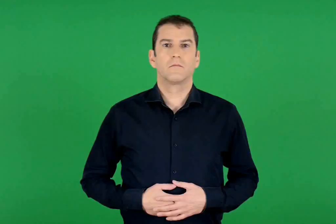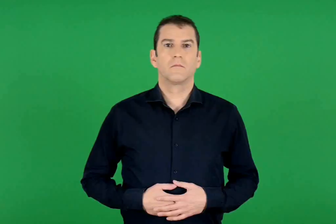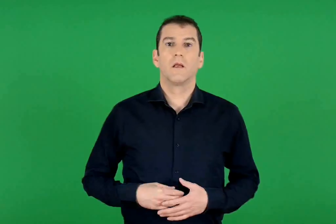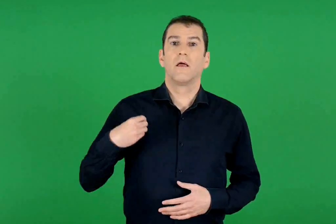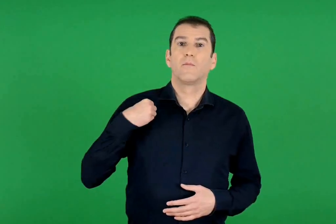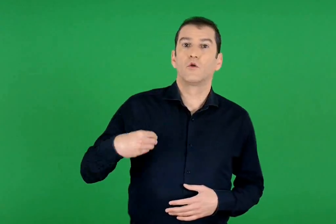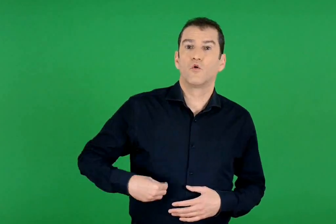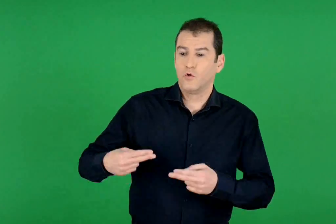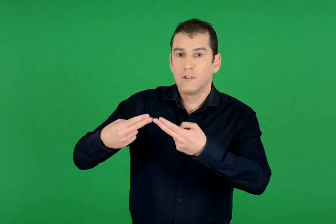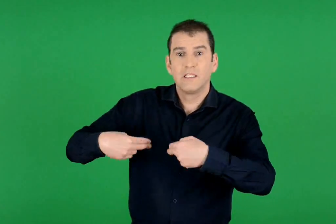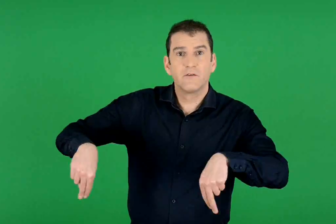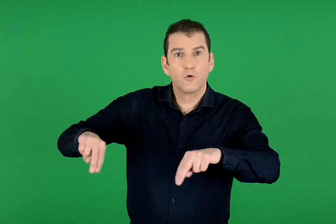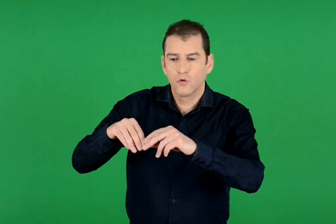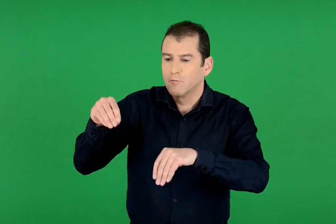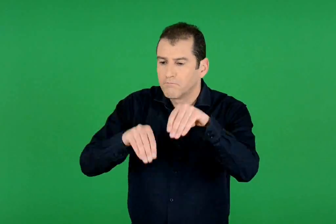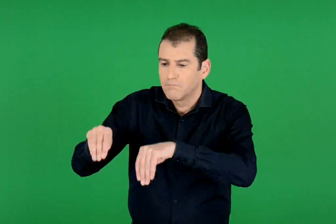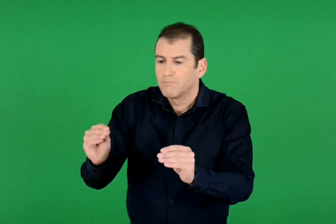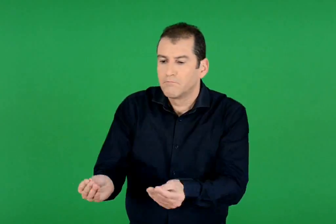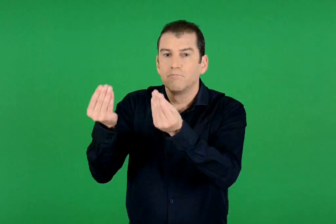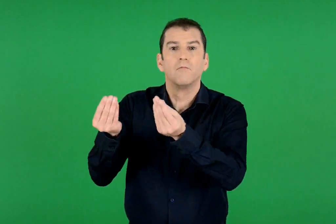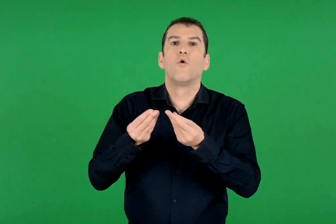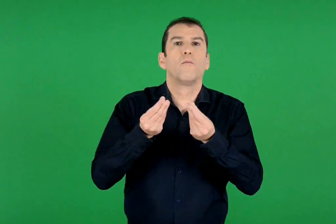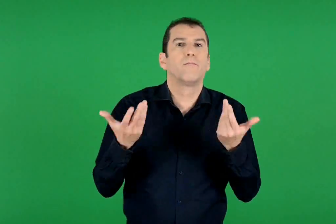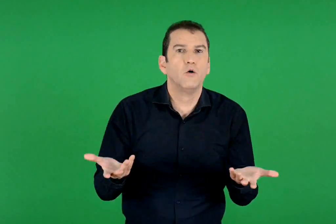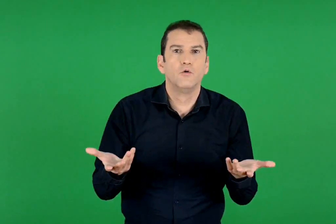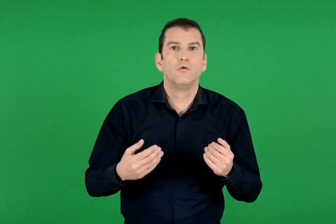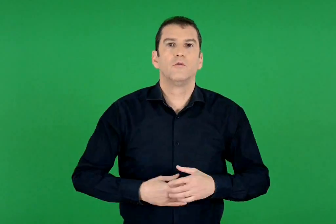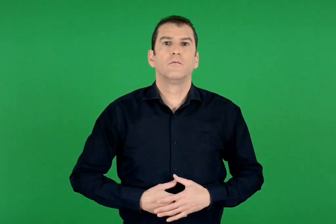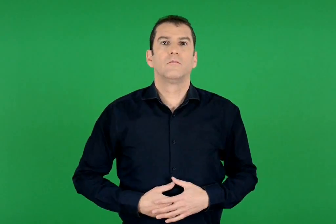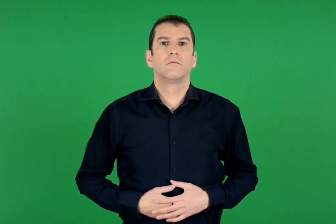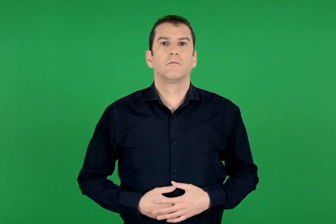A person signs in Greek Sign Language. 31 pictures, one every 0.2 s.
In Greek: πώς εκλέγεται το δημοτικό συμβούλιο ;
